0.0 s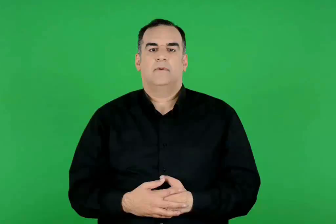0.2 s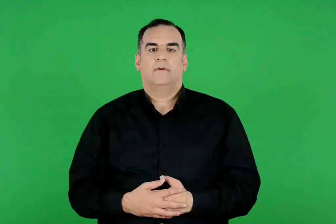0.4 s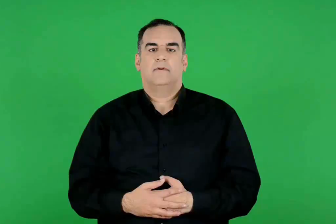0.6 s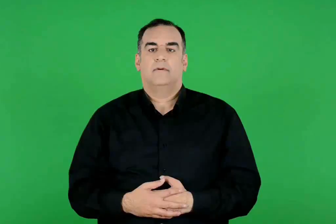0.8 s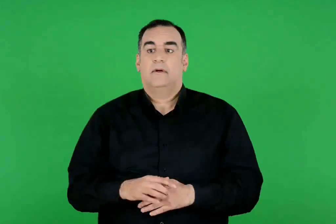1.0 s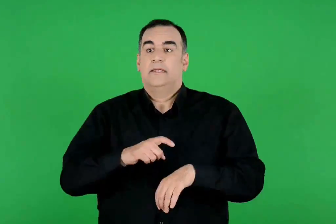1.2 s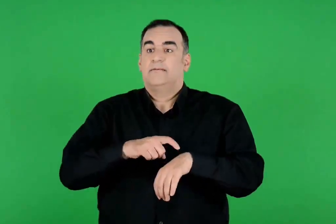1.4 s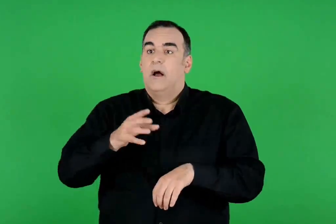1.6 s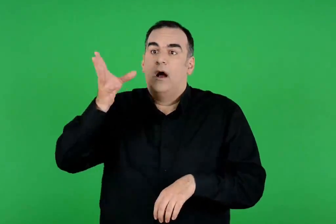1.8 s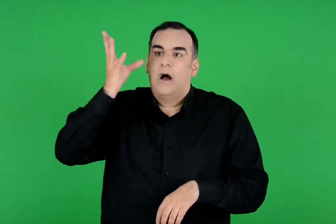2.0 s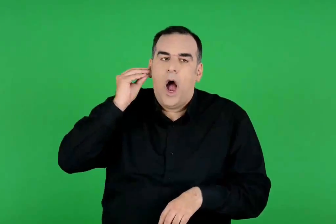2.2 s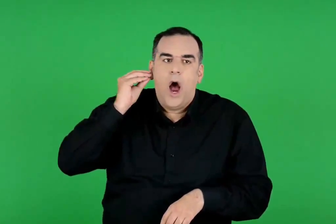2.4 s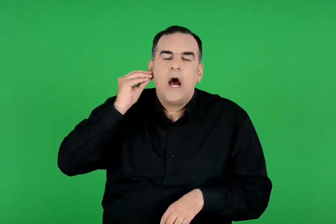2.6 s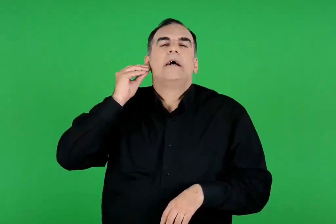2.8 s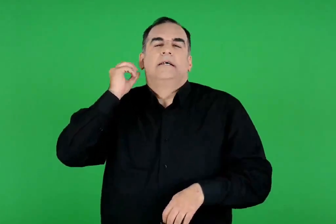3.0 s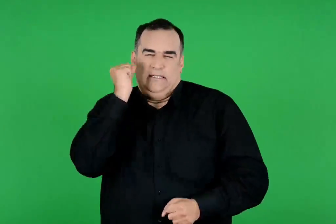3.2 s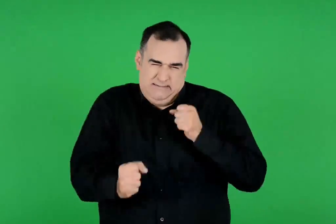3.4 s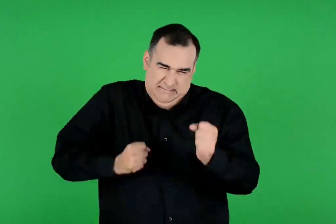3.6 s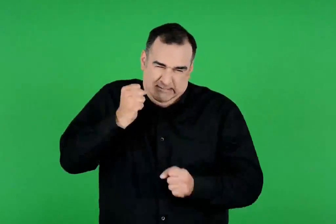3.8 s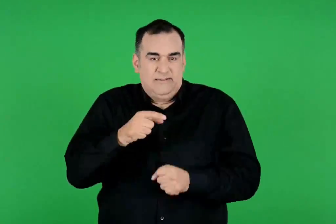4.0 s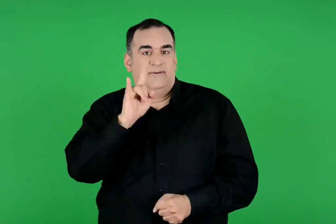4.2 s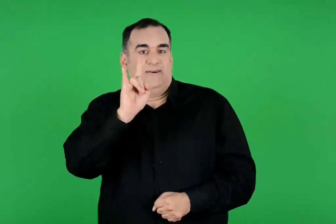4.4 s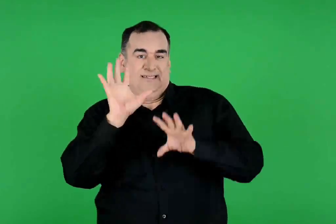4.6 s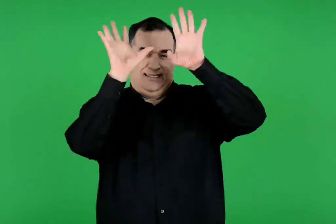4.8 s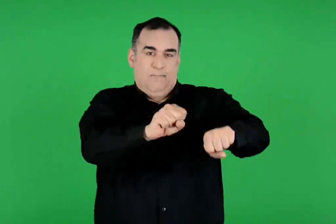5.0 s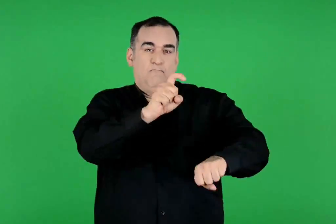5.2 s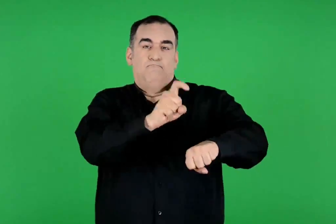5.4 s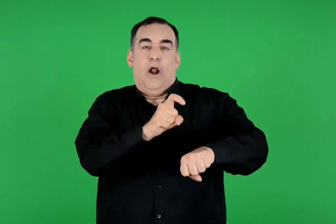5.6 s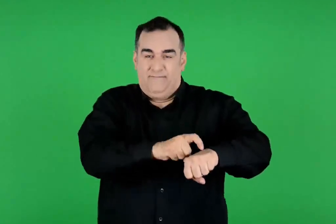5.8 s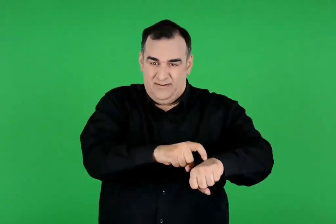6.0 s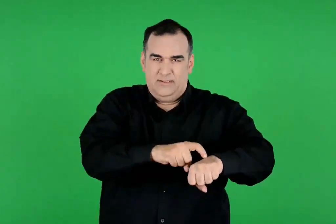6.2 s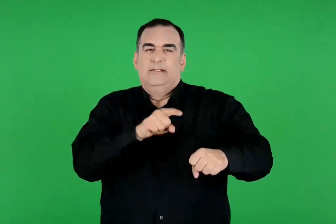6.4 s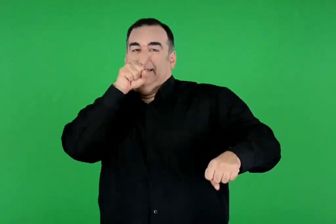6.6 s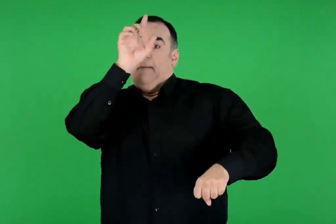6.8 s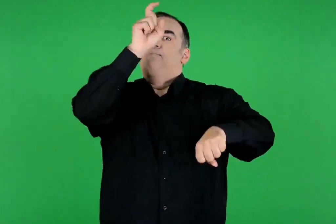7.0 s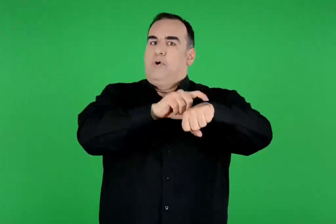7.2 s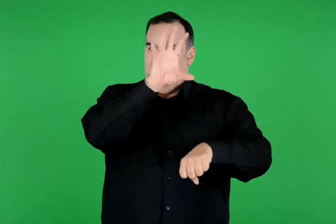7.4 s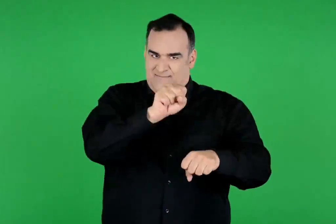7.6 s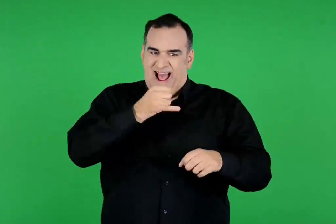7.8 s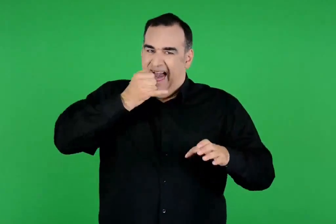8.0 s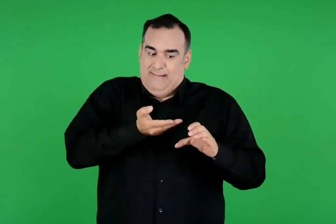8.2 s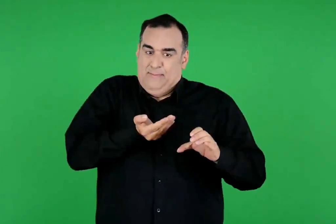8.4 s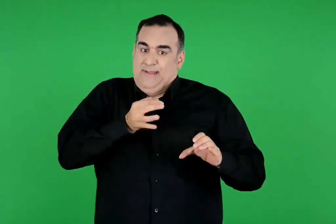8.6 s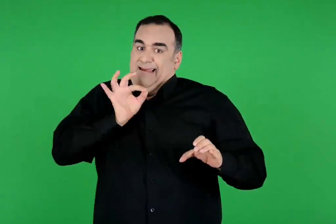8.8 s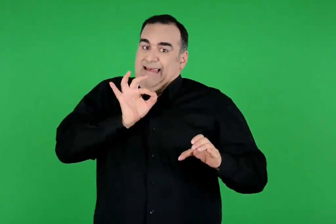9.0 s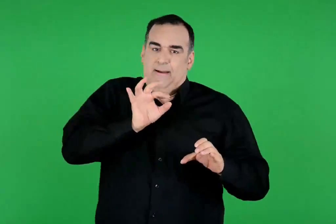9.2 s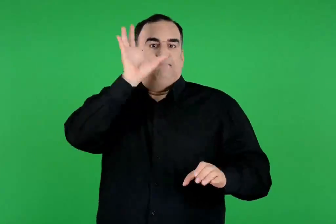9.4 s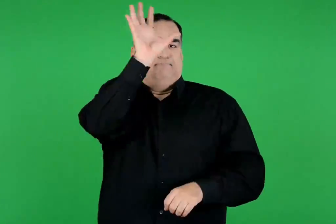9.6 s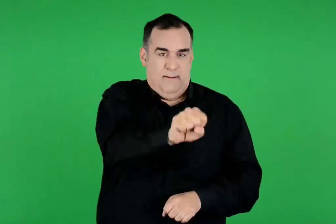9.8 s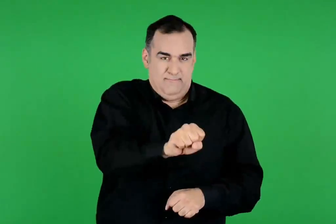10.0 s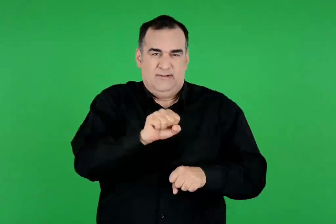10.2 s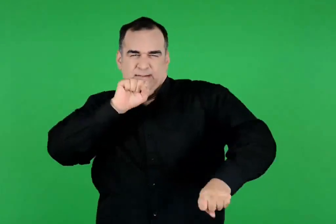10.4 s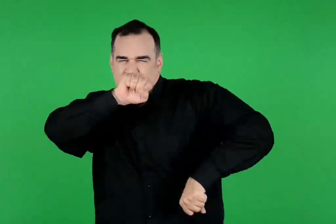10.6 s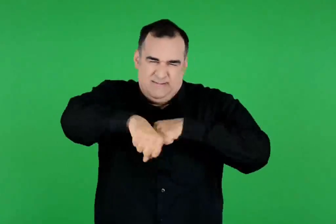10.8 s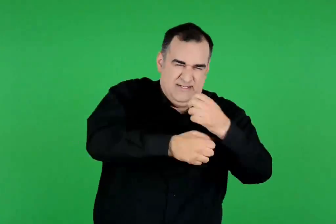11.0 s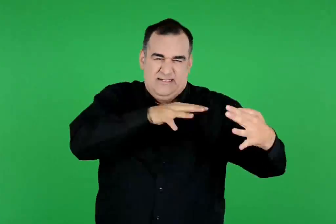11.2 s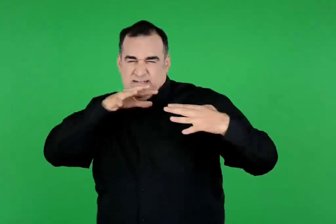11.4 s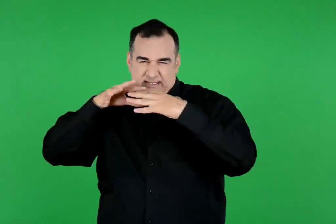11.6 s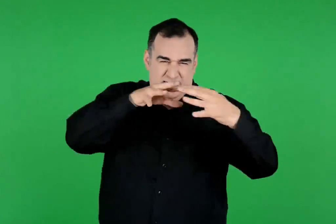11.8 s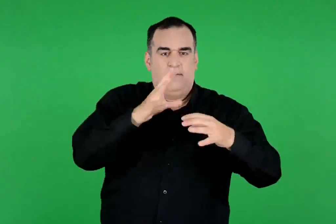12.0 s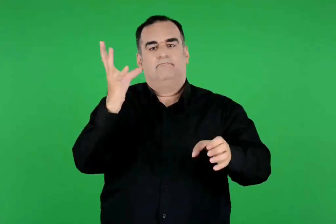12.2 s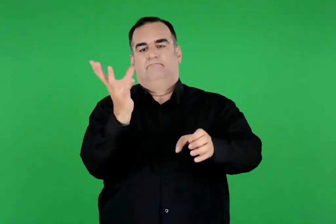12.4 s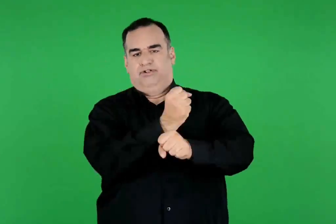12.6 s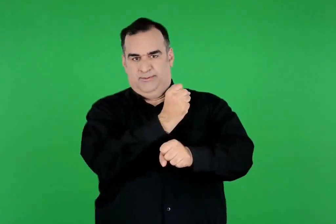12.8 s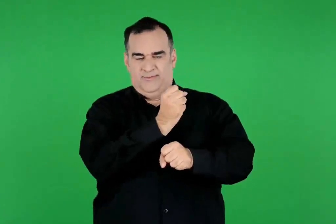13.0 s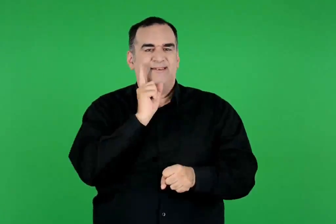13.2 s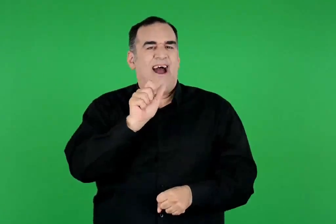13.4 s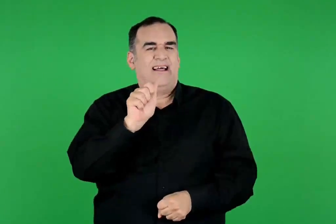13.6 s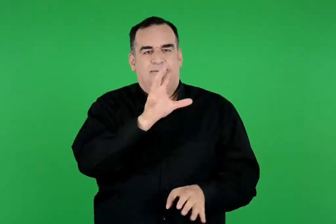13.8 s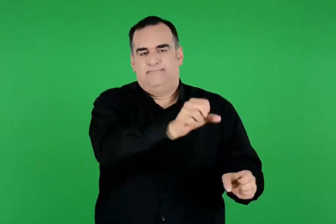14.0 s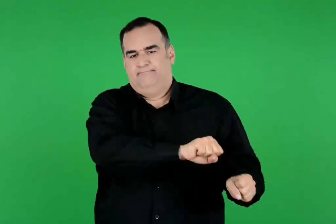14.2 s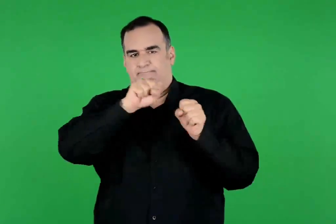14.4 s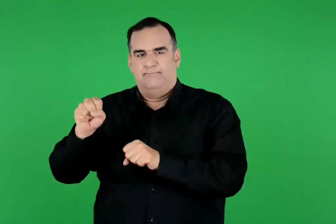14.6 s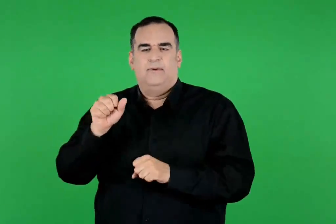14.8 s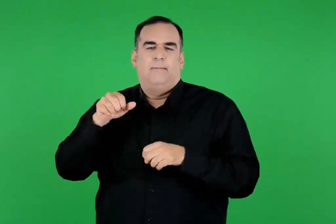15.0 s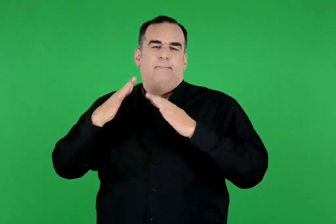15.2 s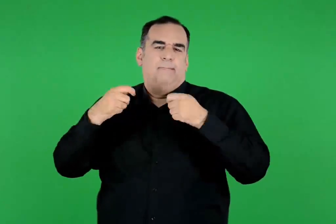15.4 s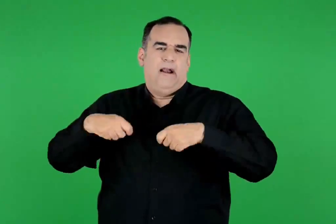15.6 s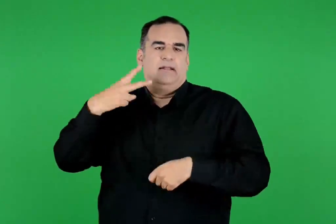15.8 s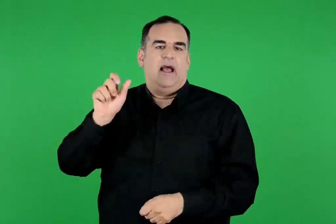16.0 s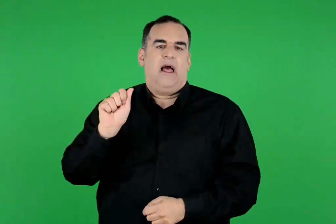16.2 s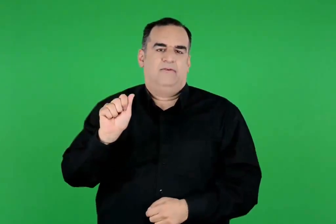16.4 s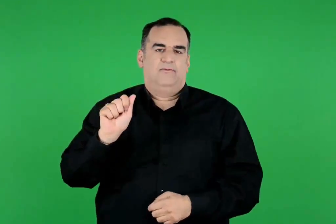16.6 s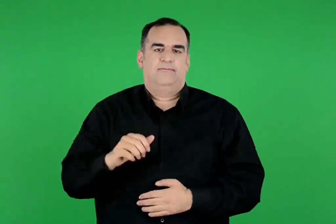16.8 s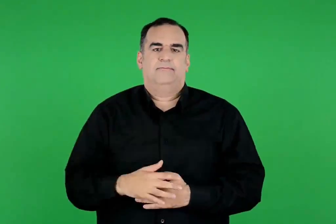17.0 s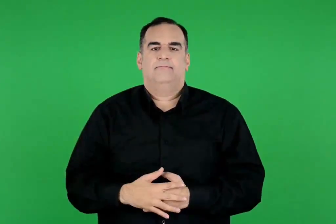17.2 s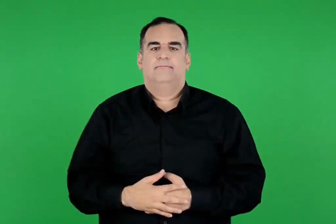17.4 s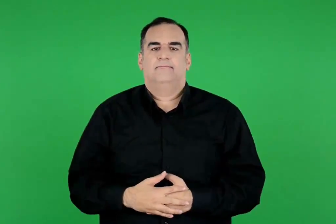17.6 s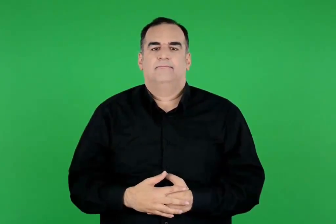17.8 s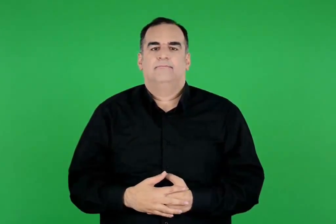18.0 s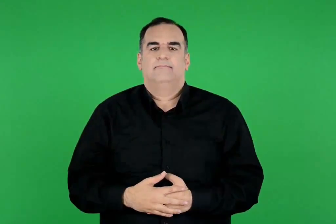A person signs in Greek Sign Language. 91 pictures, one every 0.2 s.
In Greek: όταν έμαθε τι έγινε , έτρεξε να προλάβει τον χάροντα. τον πρόλαβε κοντά στην είσοδο του άδη. πάλεψε μαζί του , τον νίκησε κι έφερε την άλκηστη πίσω στο παλάτι του άδμητου
